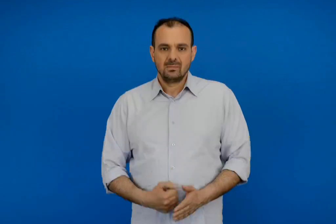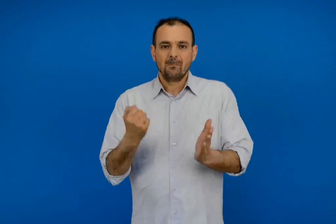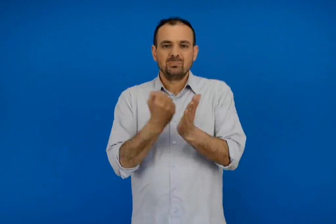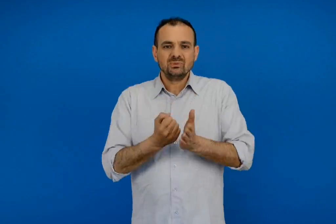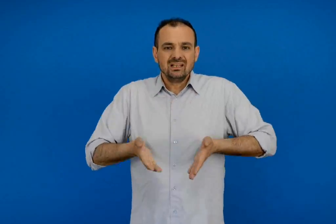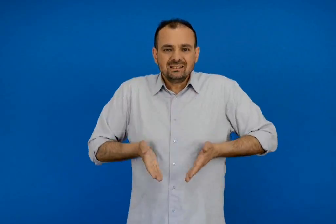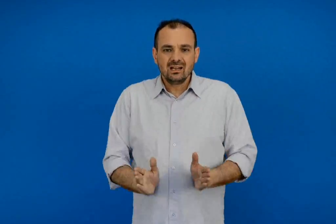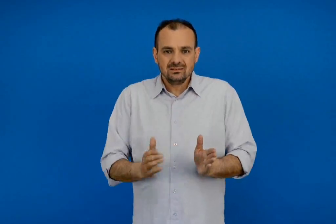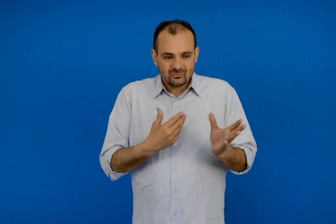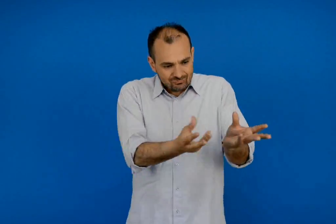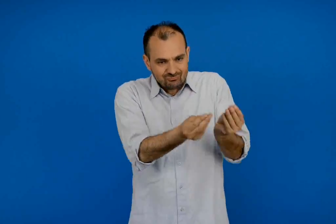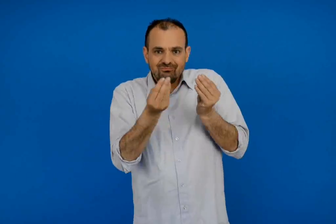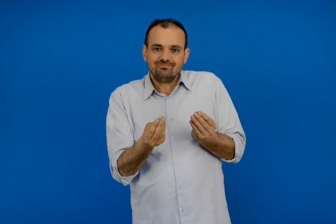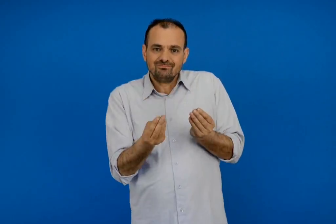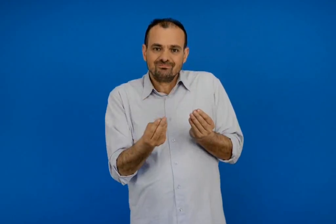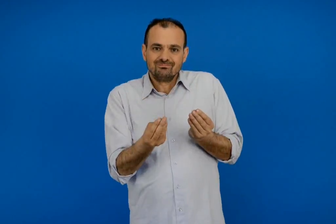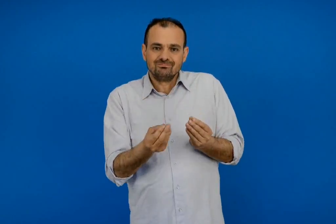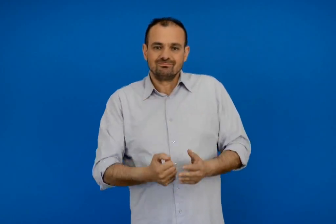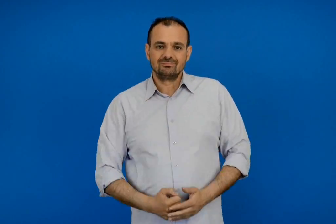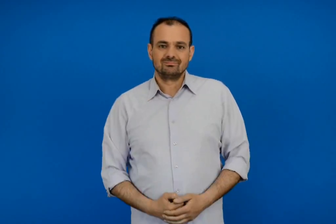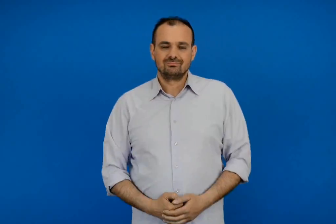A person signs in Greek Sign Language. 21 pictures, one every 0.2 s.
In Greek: βγάζω πιστοποιητικό γέννησης
